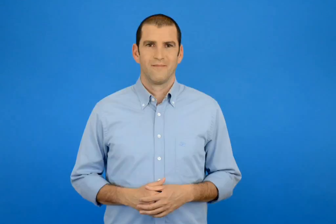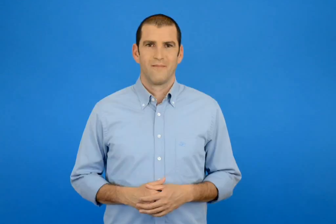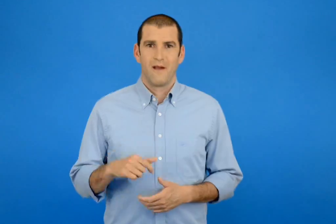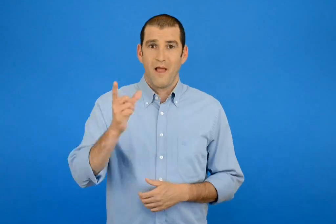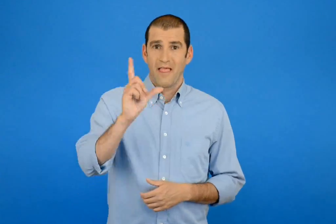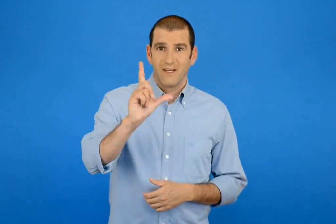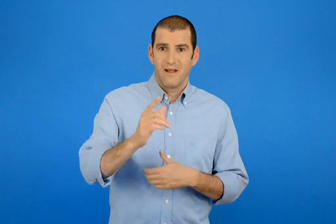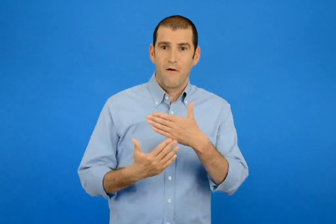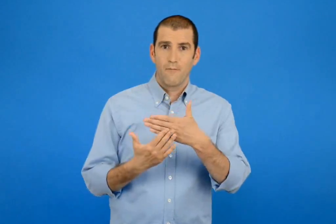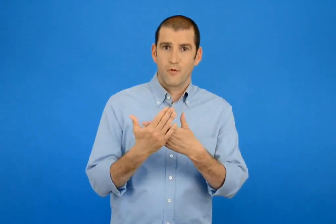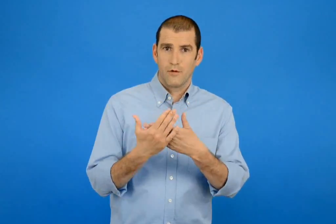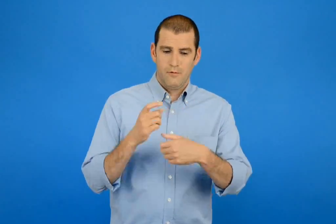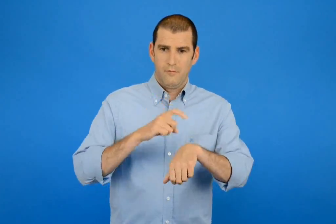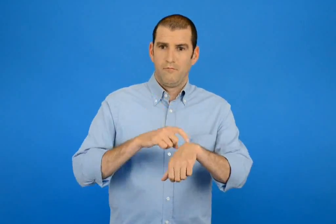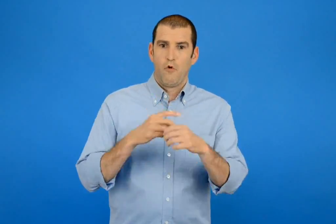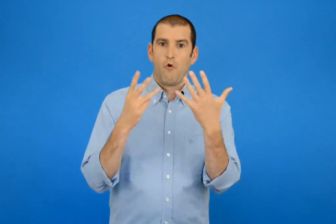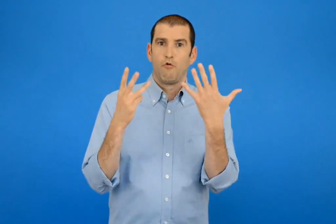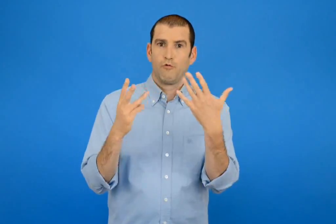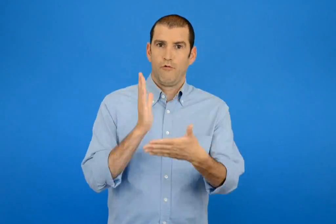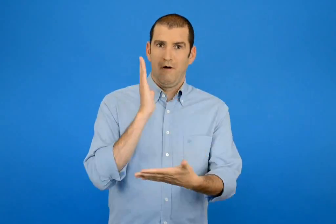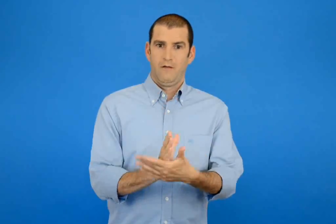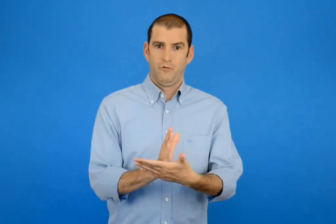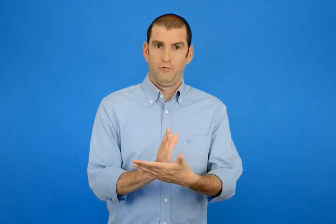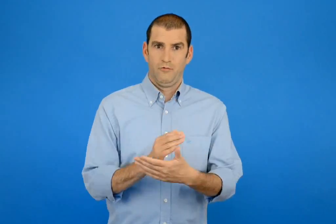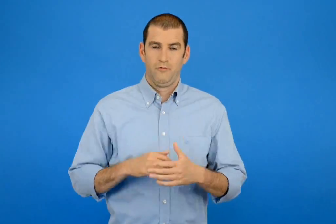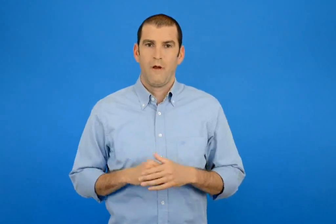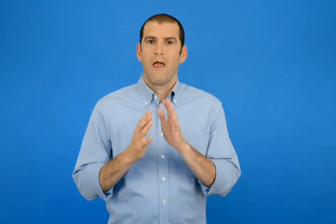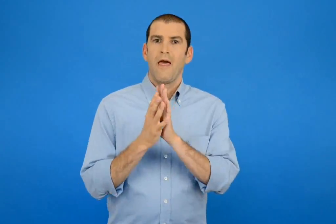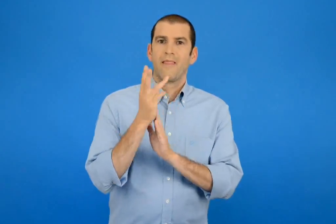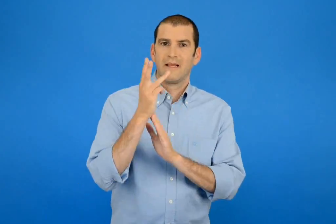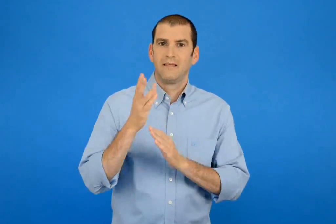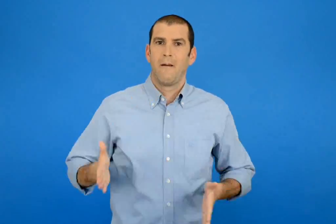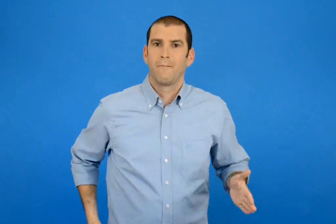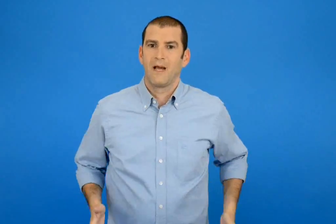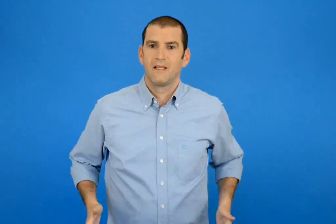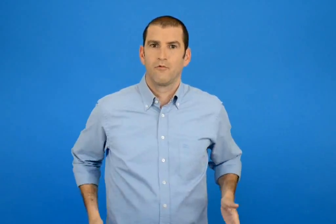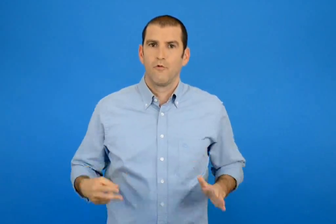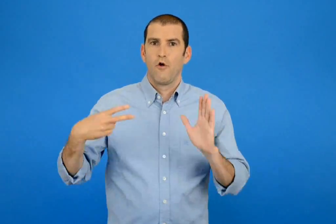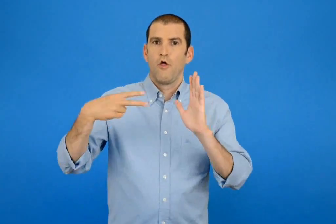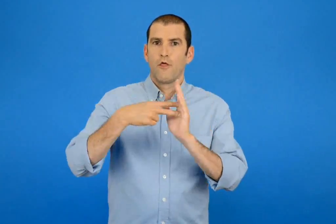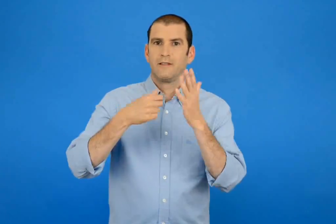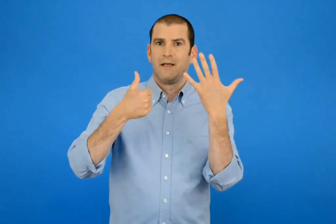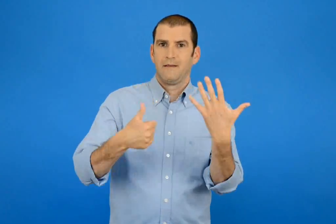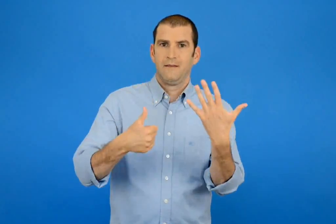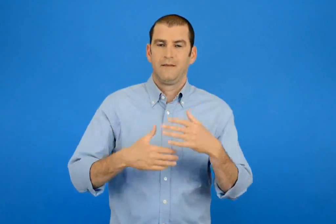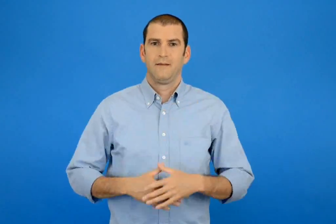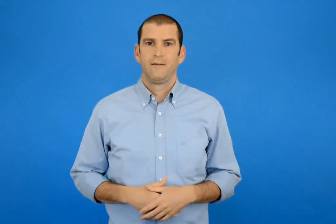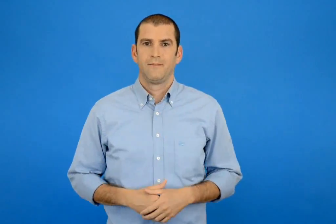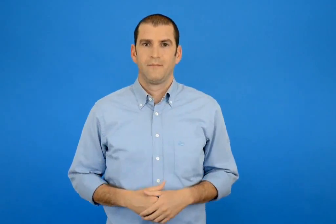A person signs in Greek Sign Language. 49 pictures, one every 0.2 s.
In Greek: δευτερά πρωί 08 00 13 μάρτιου 2006
